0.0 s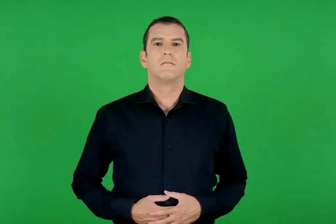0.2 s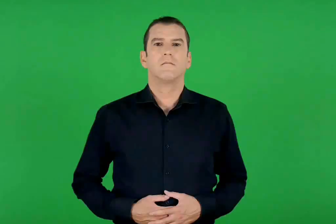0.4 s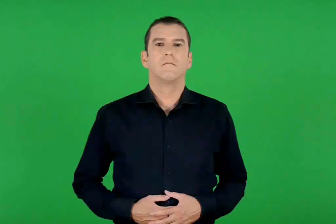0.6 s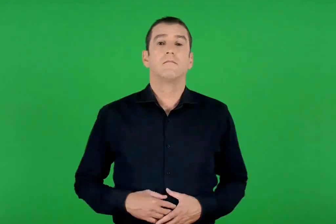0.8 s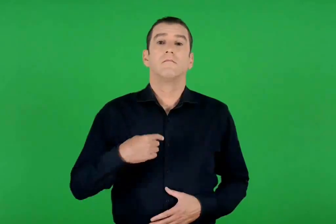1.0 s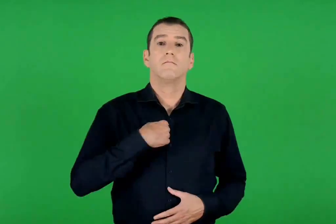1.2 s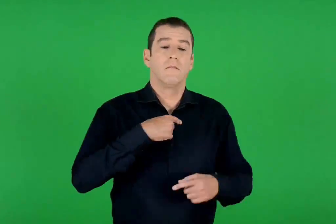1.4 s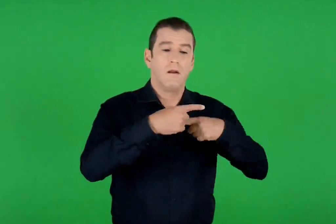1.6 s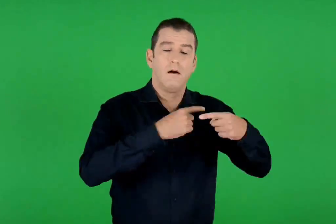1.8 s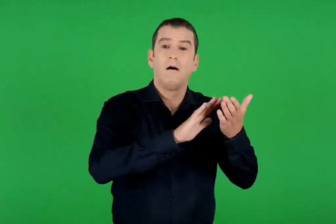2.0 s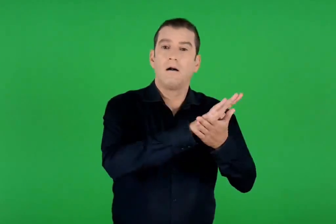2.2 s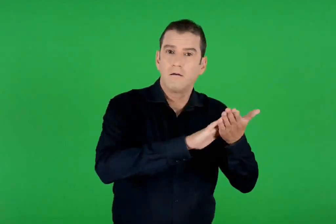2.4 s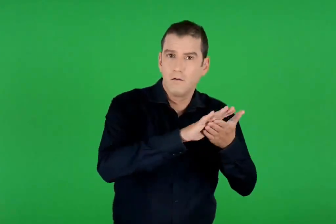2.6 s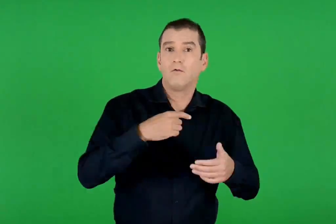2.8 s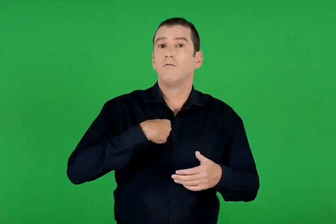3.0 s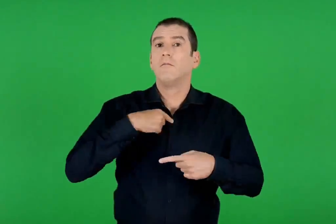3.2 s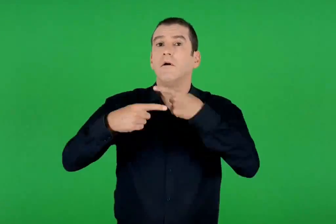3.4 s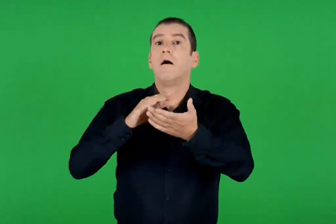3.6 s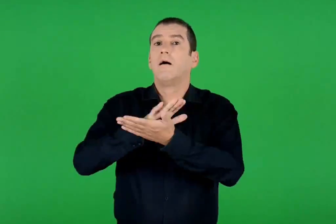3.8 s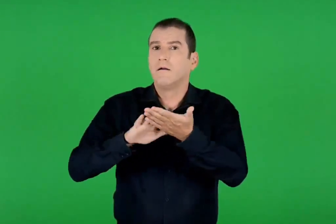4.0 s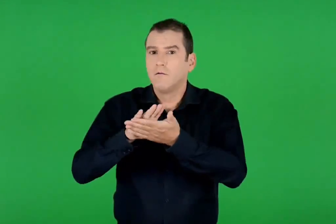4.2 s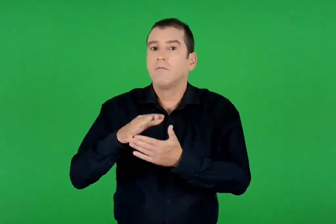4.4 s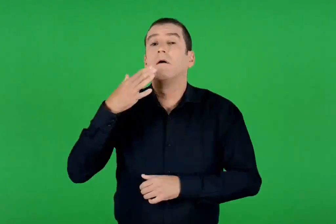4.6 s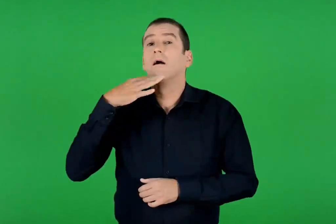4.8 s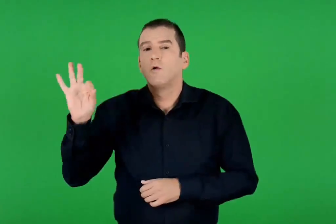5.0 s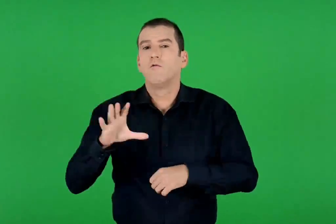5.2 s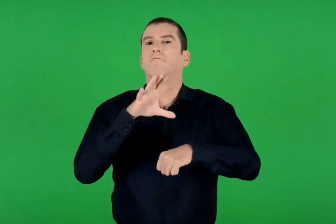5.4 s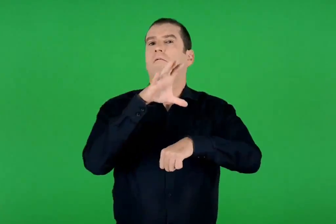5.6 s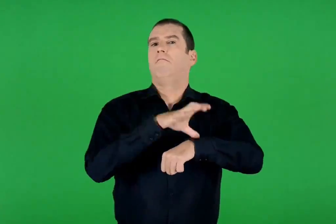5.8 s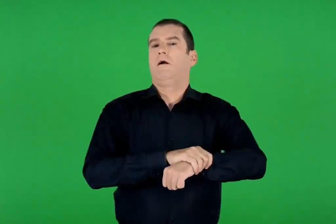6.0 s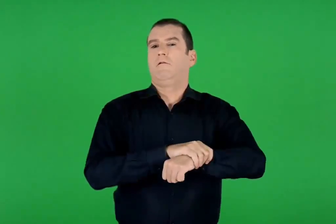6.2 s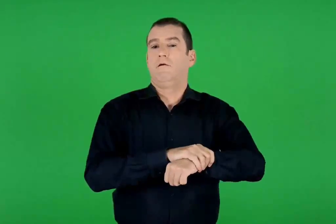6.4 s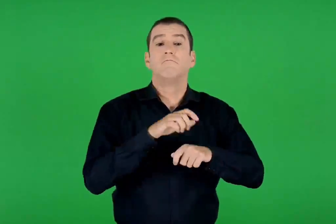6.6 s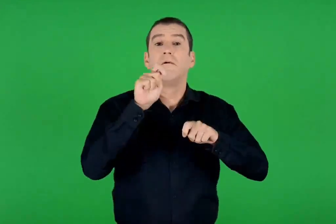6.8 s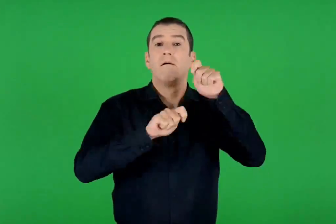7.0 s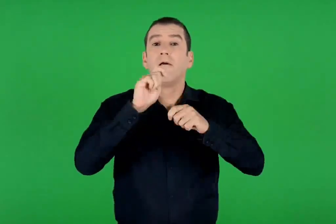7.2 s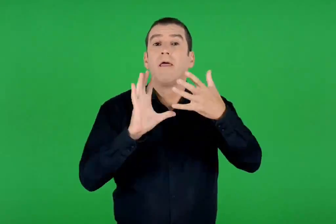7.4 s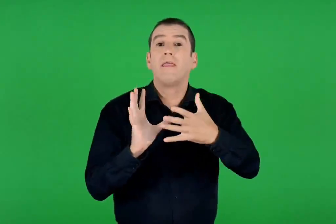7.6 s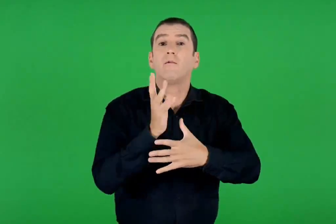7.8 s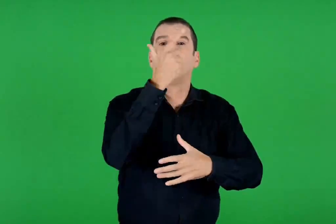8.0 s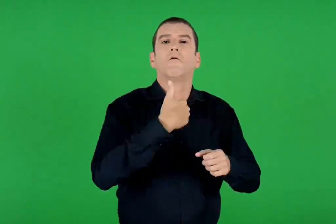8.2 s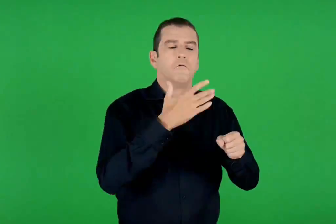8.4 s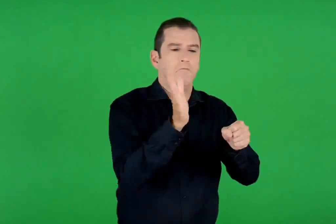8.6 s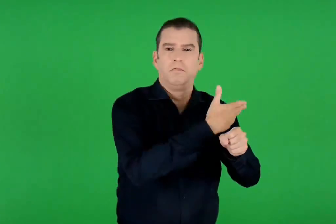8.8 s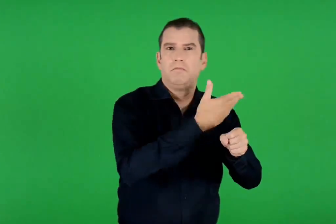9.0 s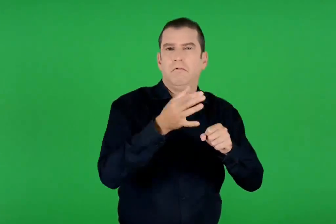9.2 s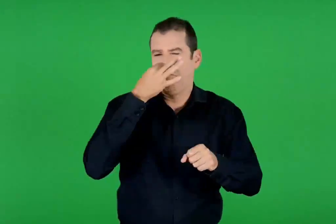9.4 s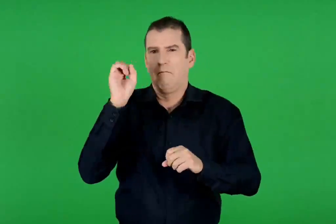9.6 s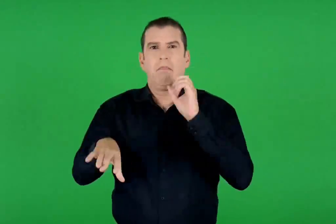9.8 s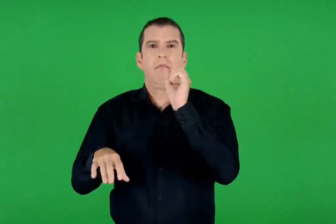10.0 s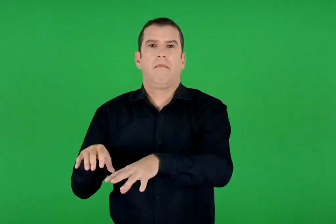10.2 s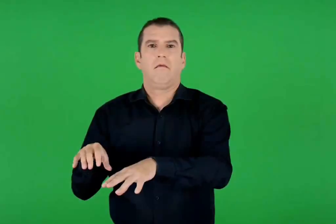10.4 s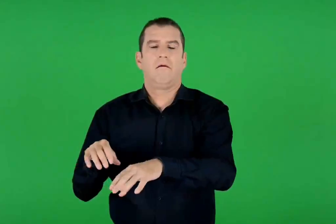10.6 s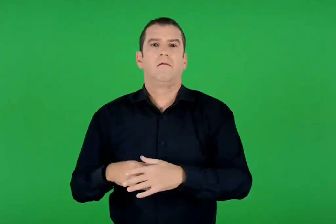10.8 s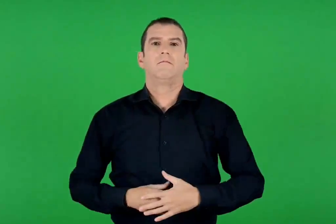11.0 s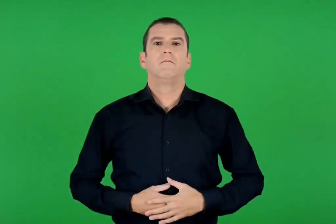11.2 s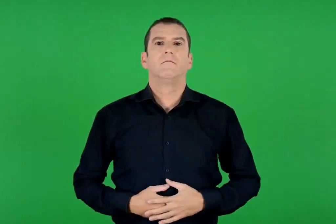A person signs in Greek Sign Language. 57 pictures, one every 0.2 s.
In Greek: ανακυκλώνω , ανακυκλώνω γιατί είναι αμαρτία να σπαταλάω και να λερώνω τη δημιουργία
